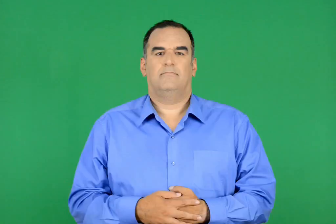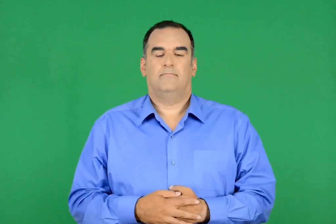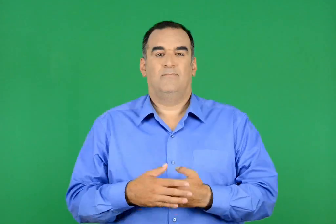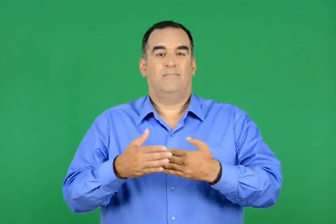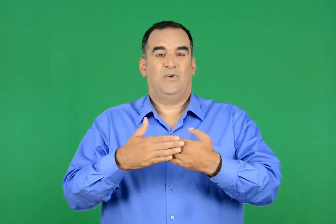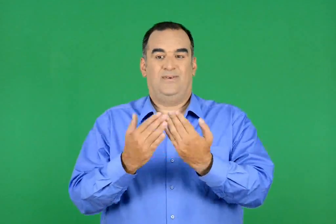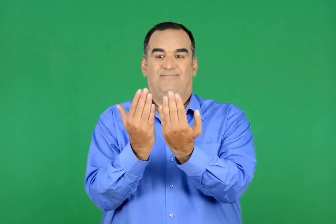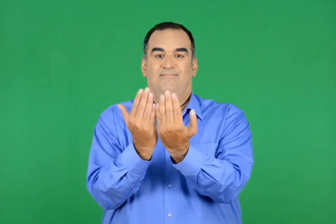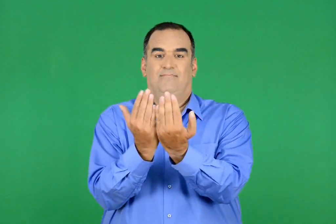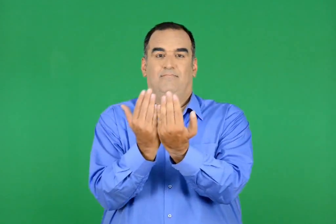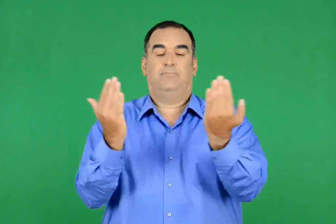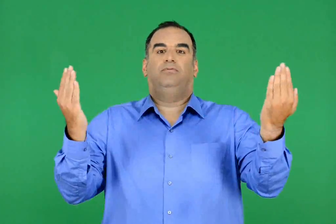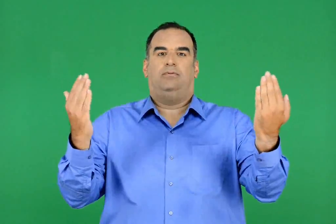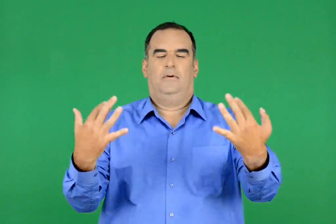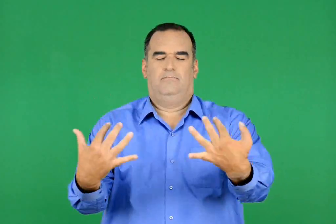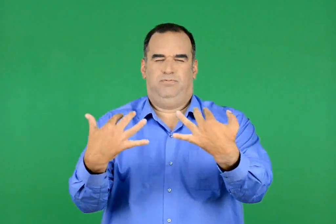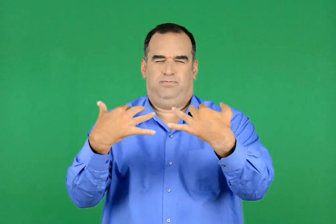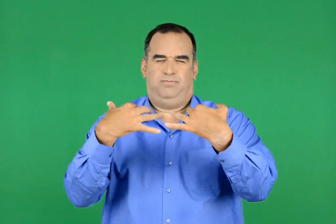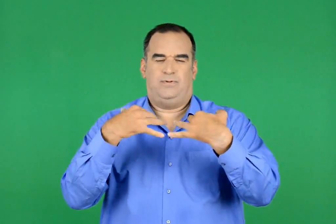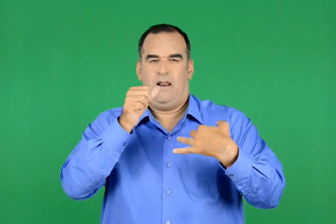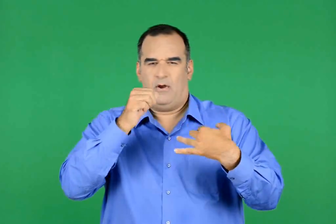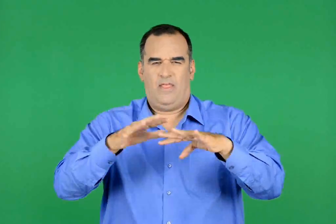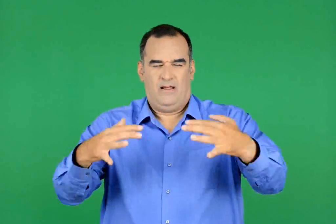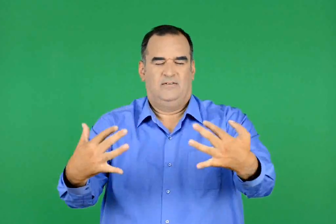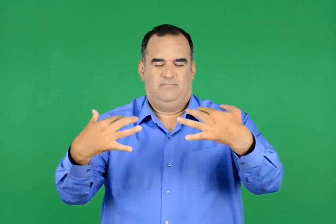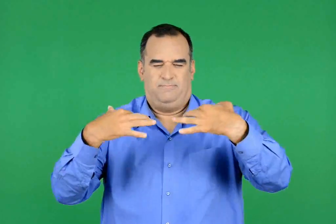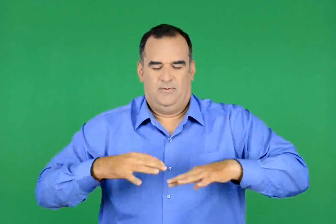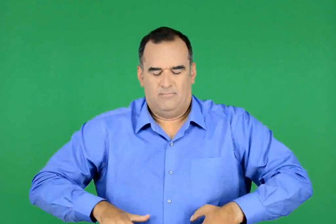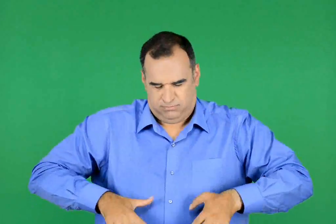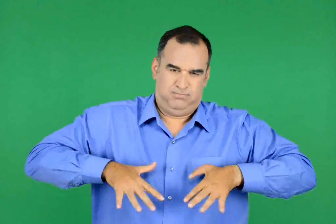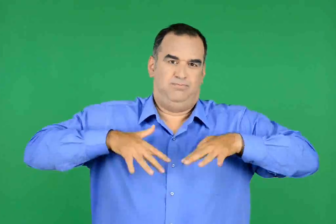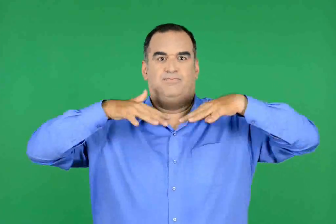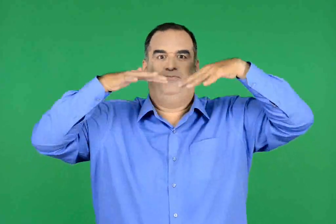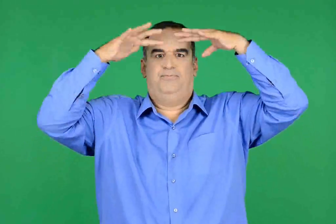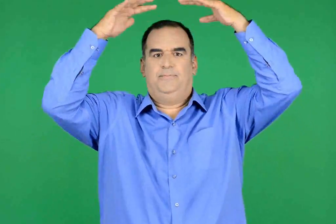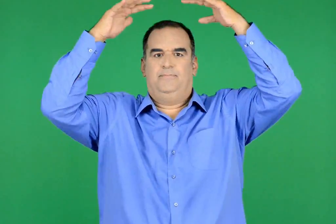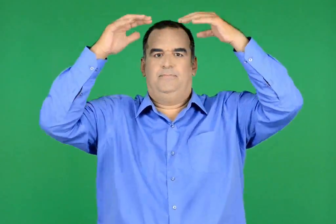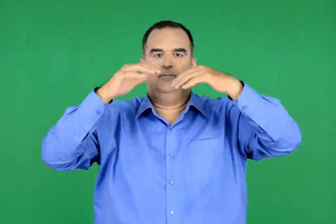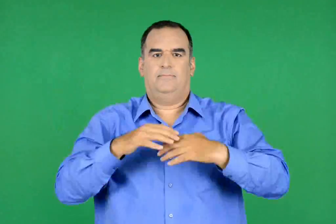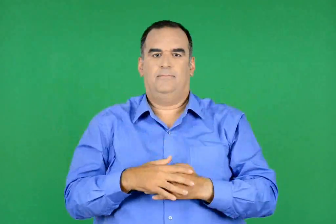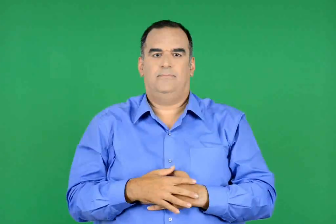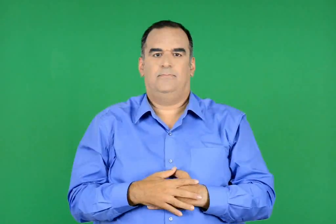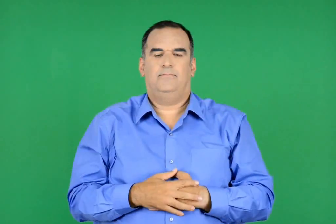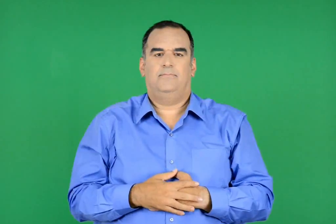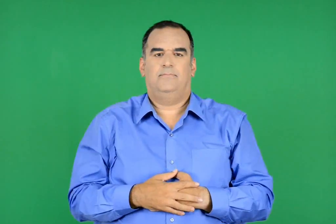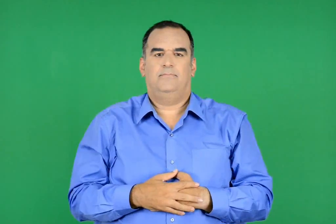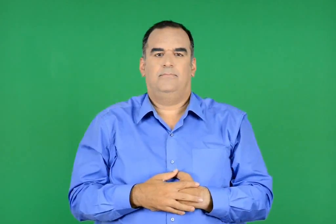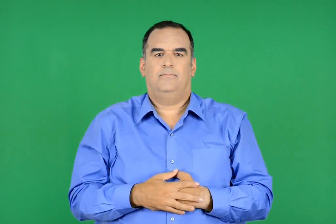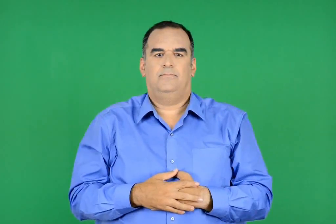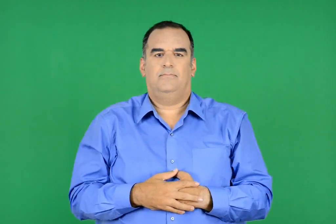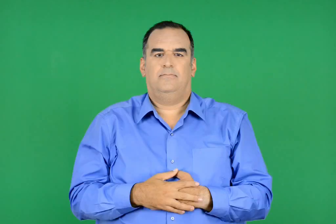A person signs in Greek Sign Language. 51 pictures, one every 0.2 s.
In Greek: είχαν ανοίξει μια άλλη πόρτα και το νερό της θάλασσας είχε εισχωρήσει µέσα στην καμπίνα , που , σε λίγο , την πληµµύρισε
